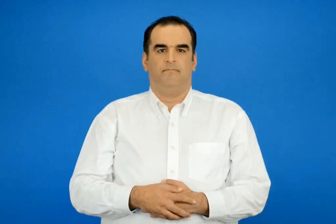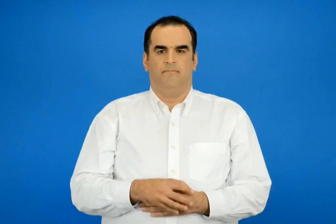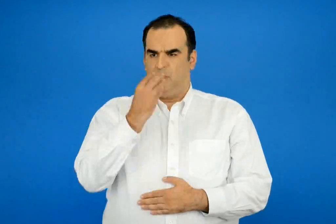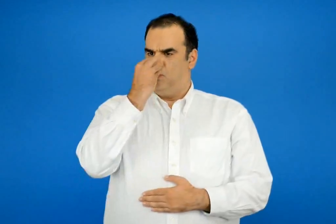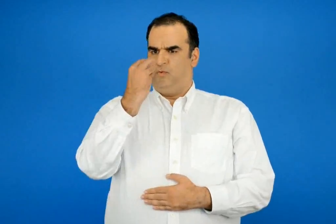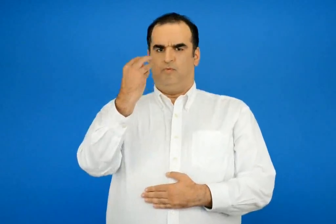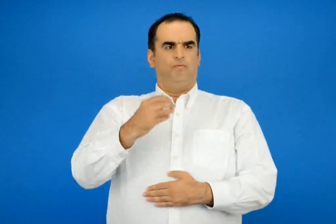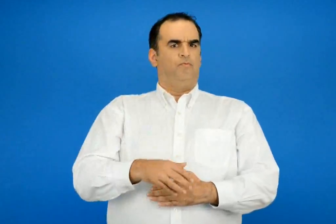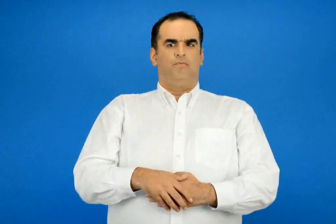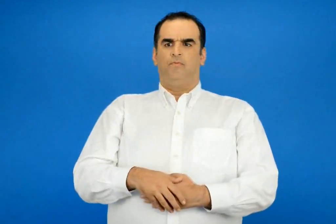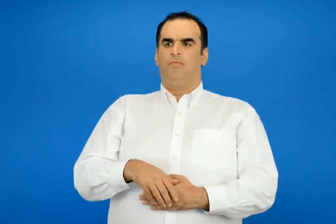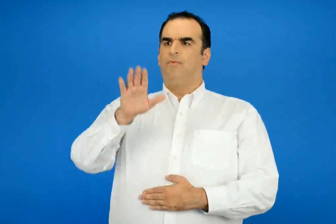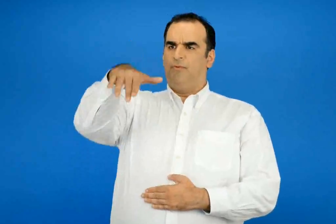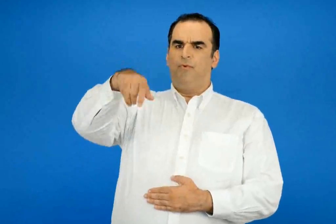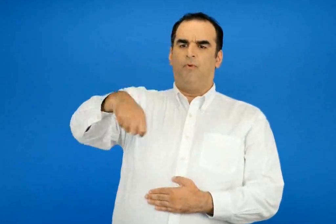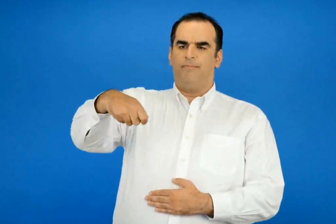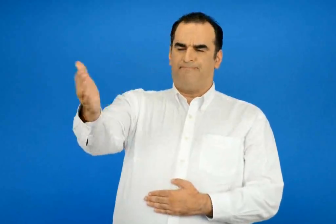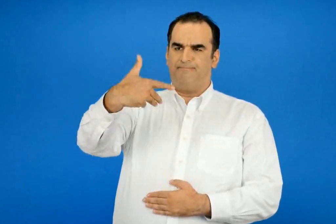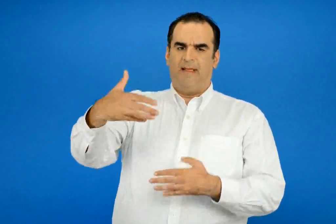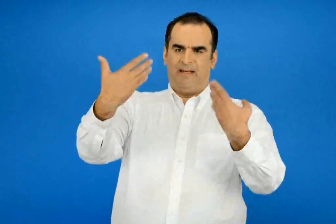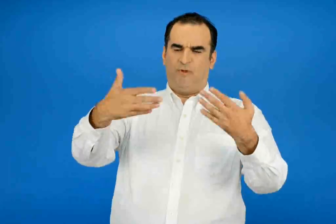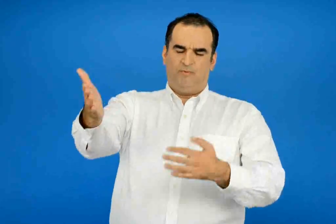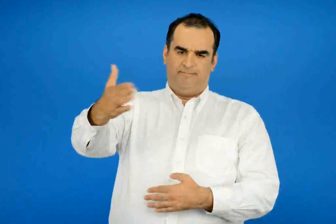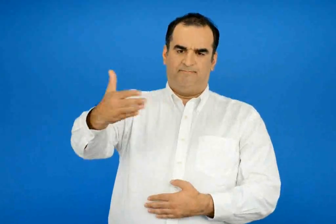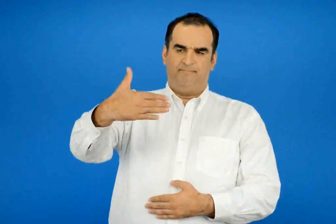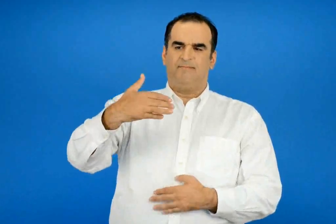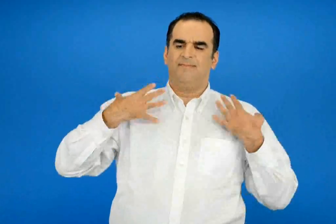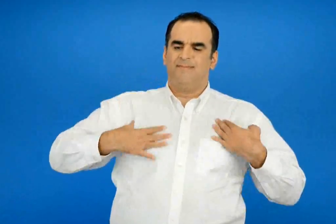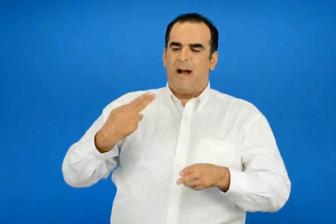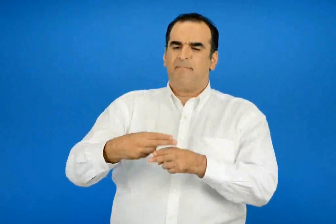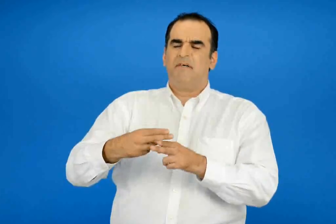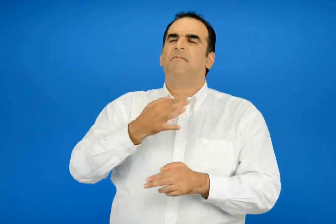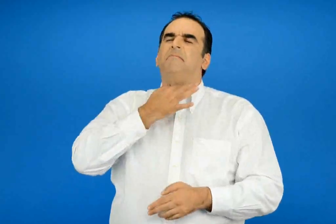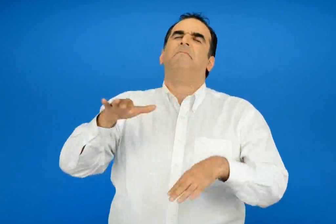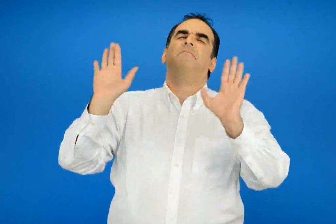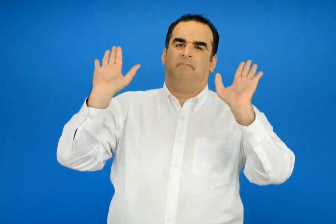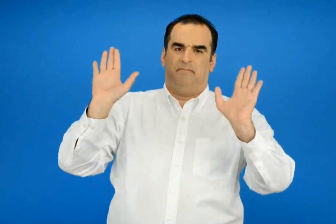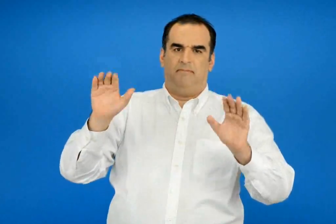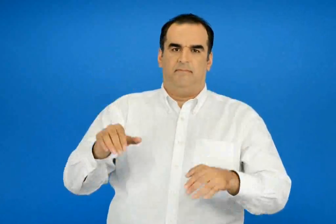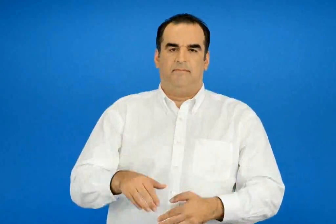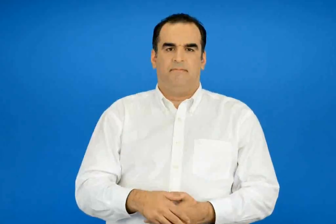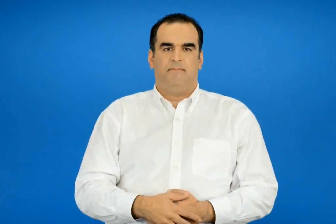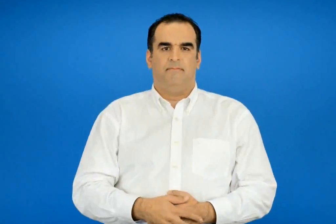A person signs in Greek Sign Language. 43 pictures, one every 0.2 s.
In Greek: μορφονιός κύριε δικηγόρε έβγα έξω κι ας μη φοράς τα επισημά σου
